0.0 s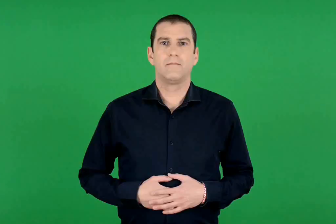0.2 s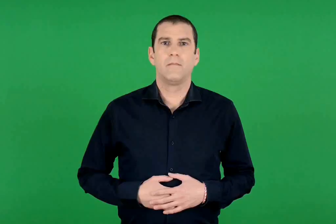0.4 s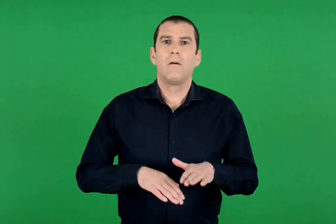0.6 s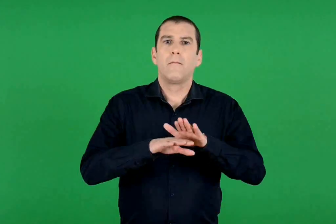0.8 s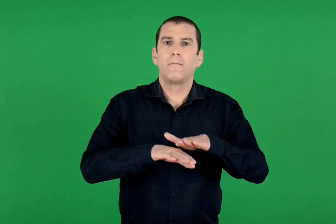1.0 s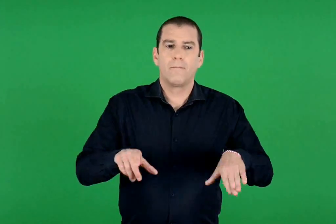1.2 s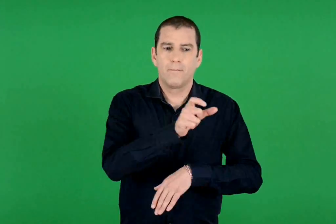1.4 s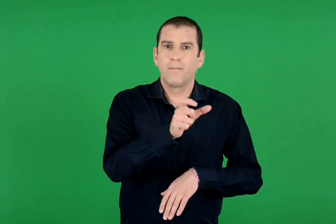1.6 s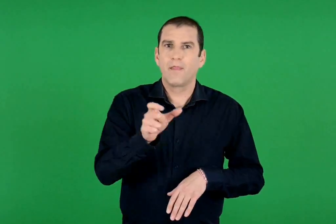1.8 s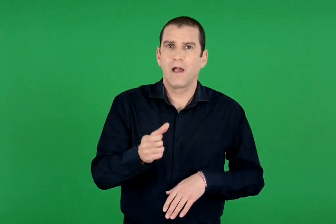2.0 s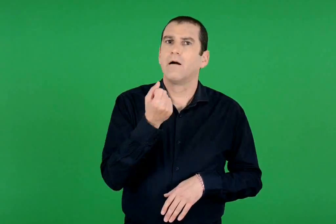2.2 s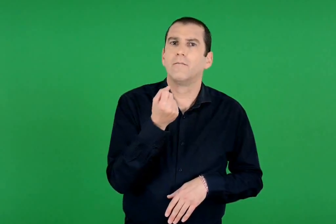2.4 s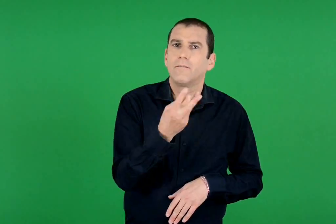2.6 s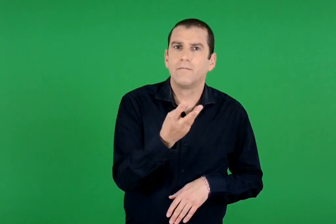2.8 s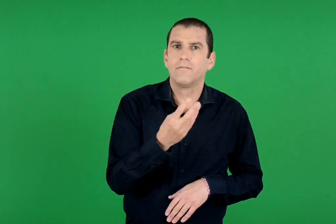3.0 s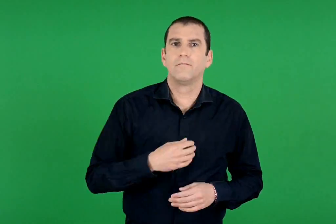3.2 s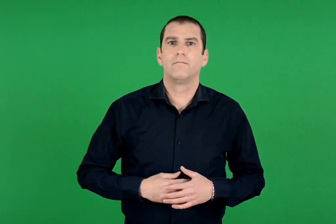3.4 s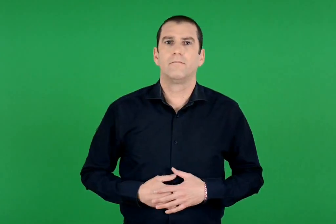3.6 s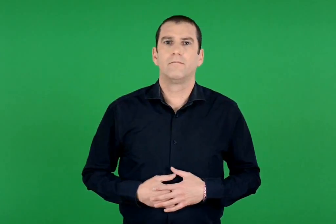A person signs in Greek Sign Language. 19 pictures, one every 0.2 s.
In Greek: αριθμός των παιδιών
